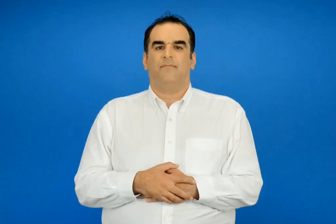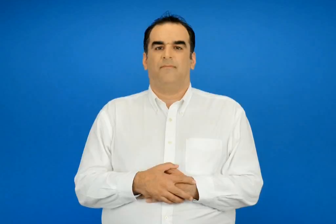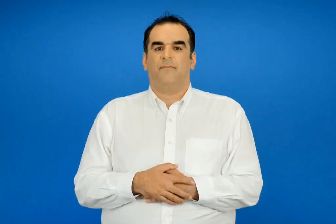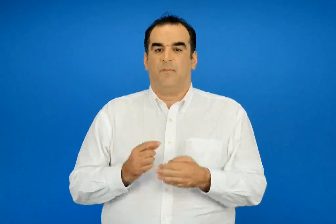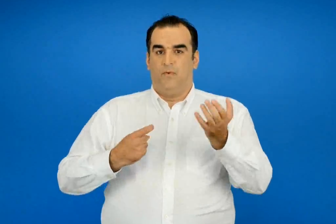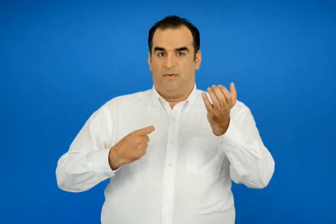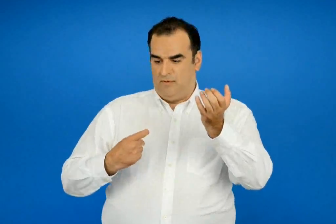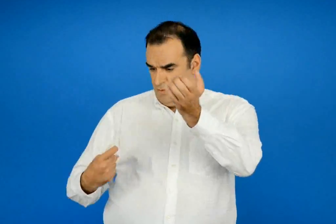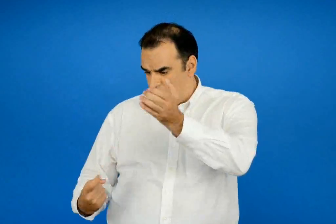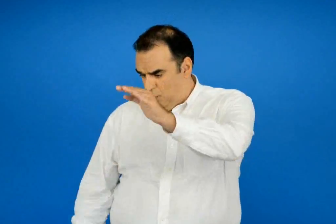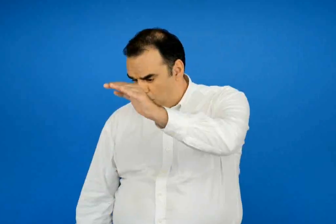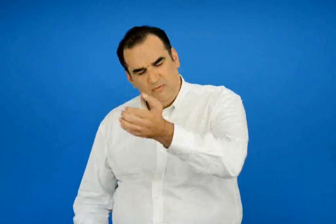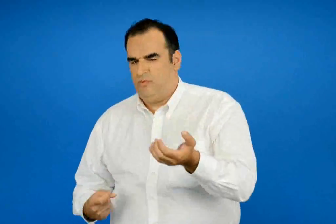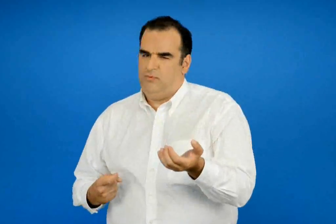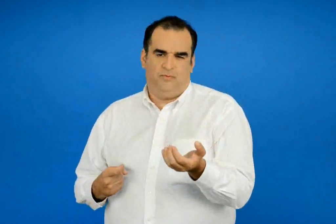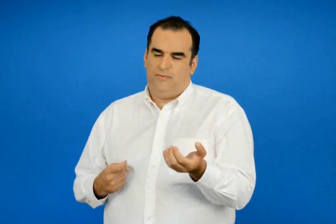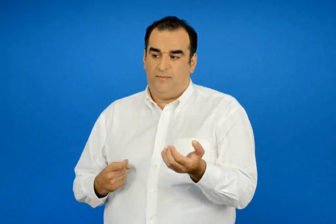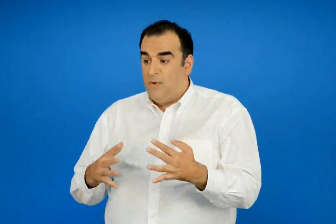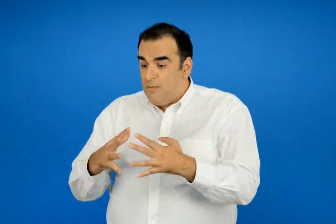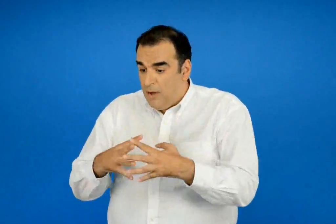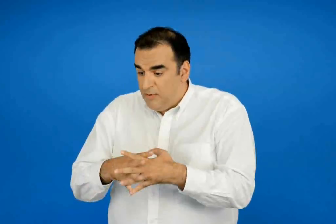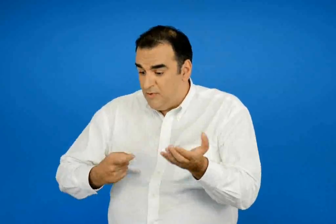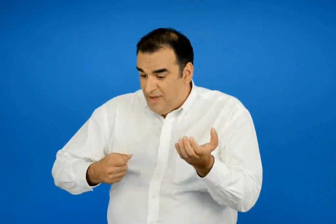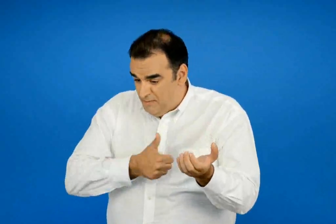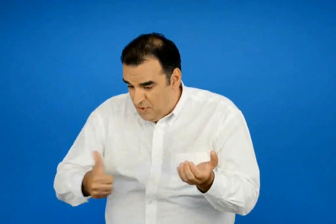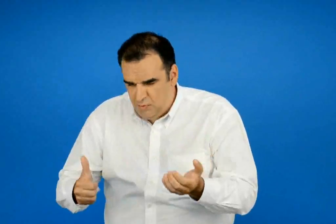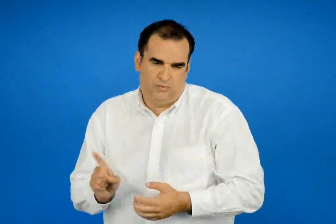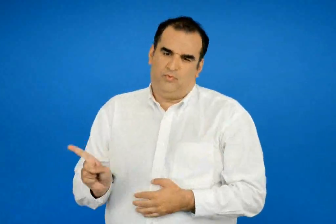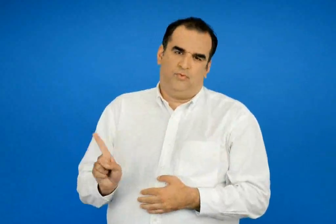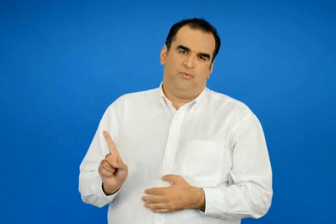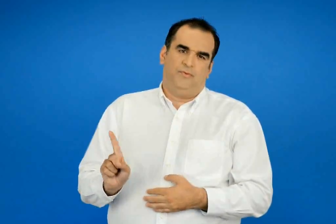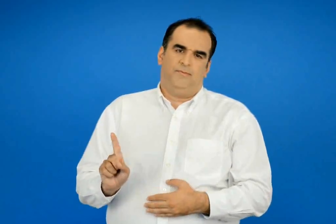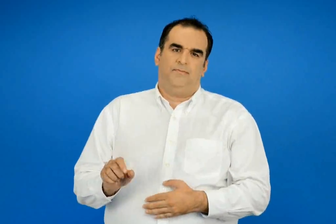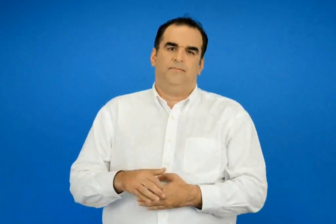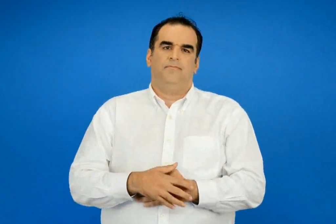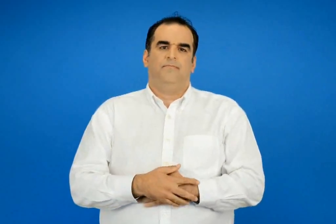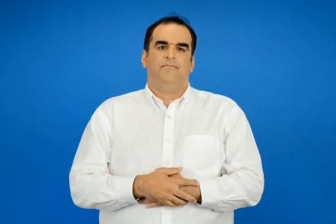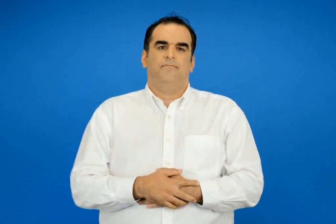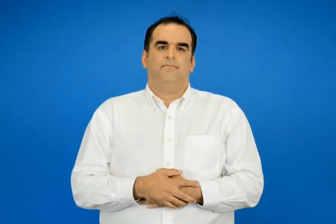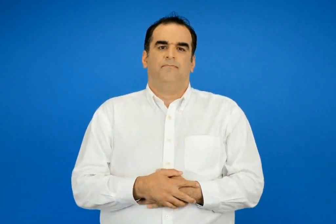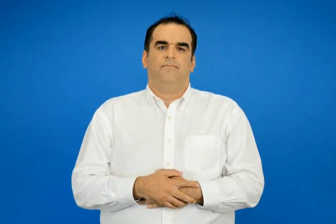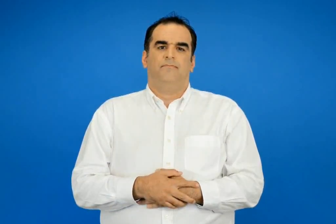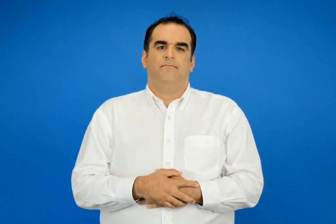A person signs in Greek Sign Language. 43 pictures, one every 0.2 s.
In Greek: ντουφέκι ορέ ασημάκη δεν έχω στο μπόι σου μα δε γίνεται ο πόλεμος μόνο με ντουφεκιά
